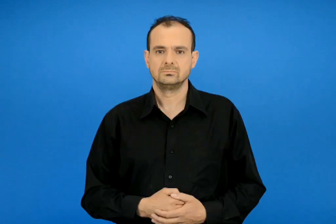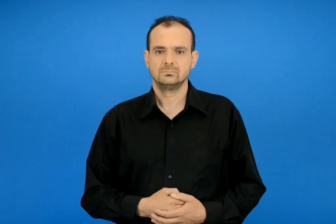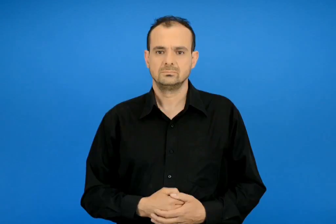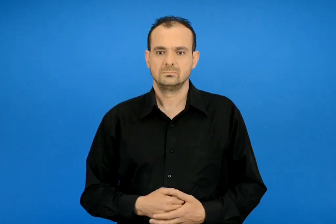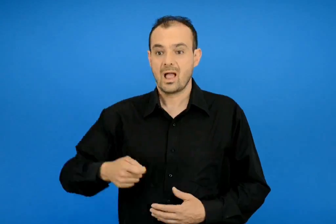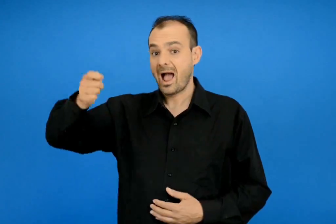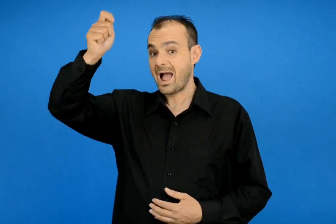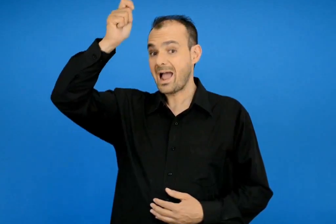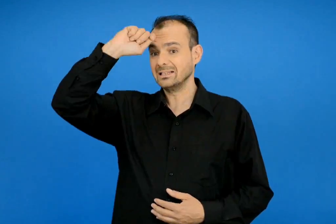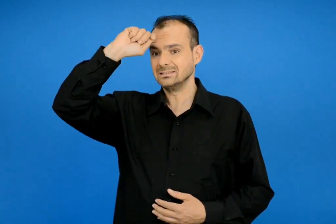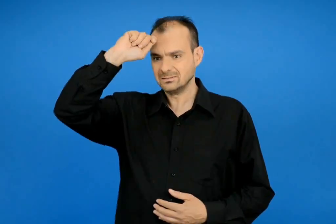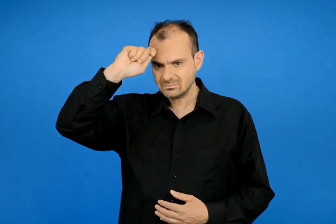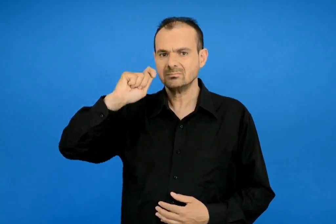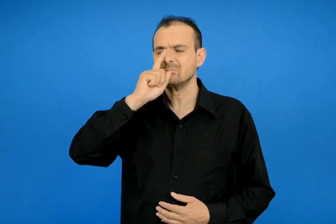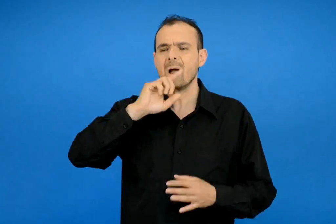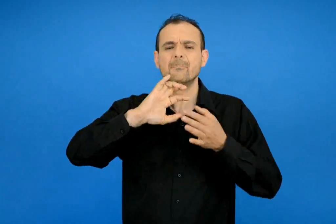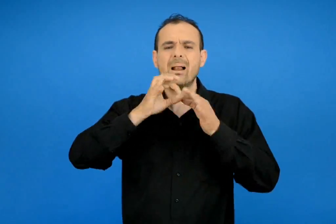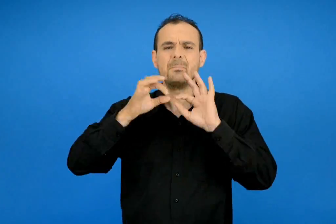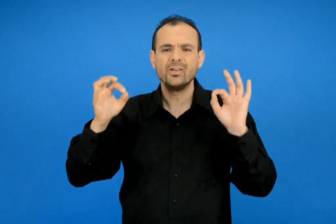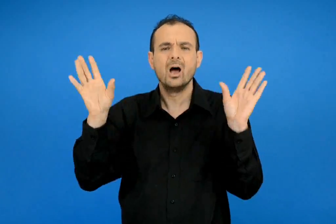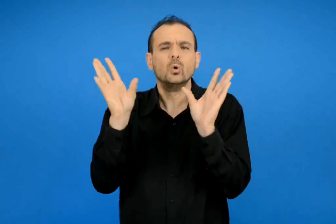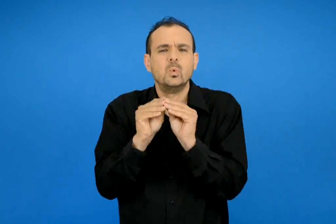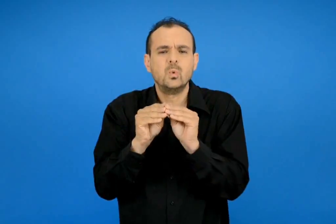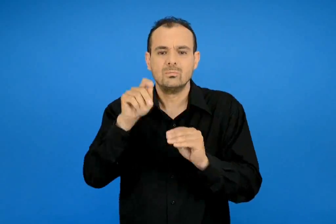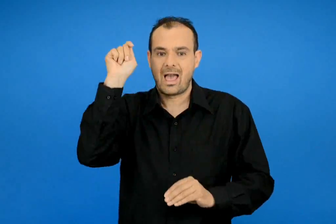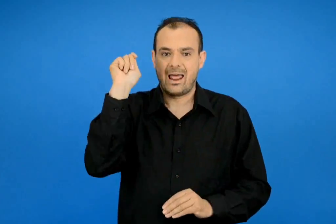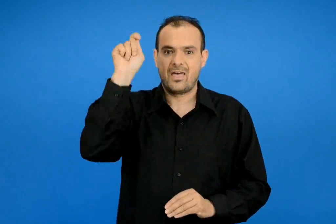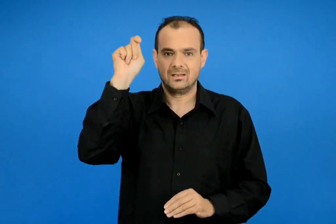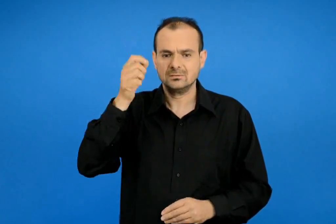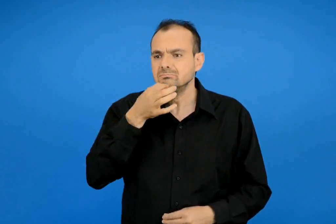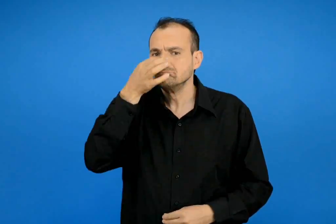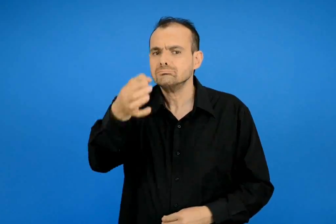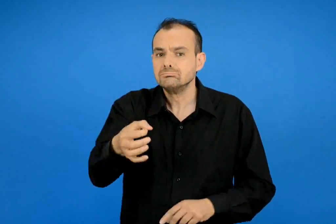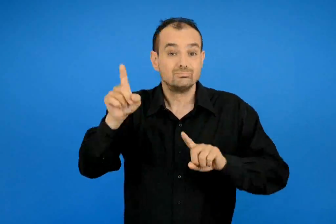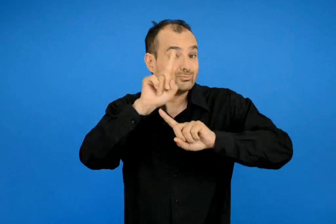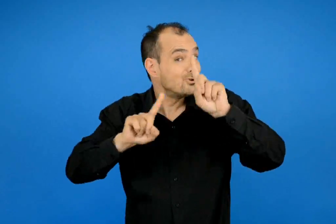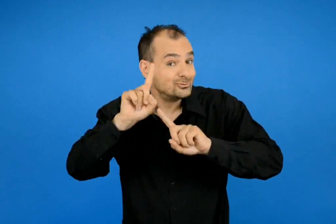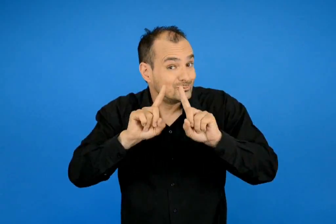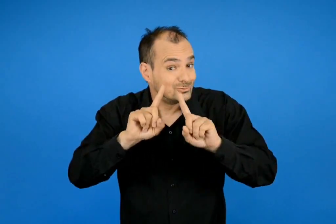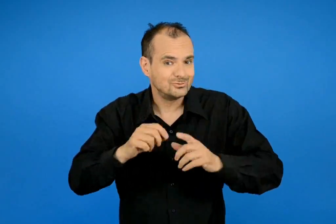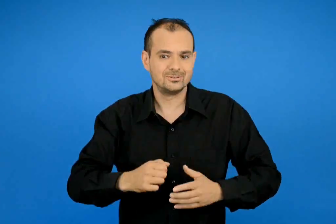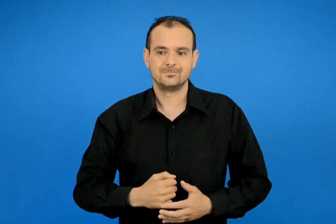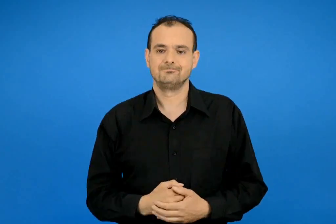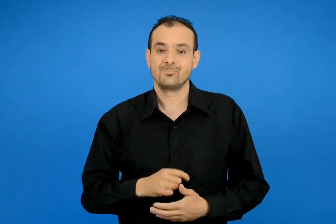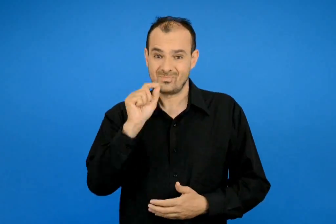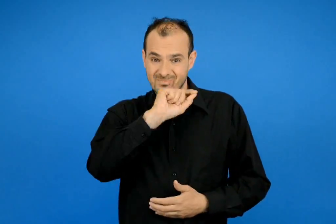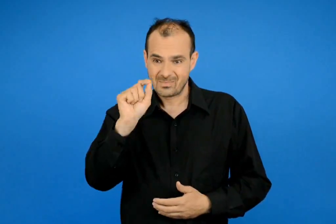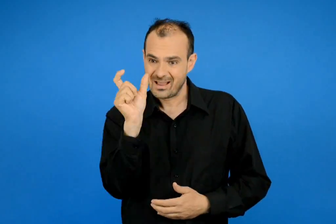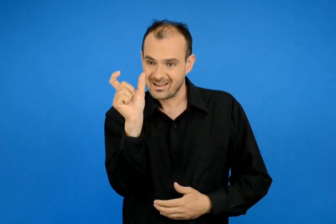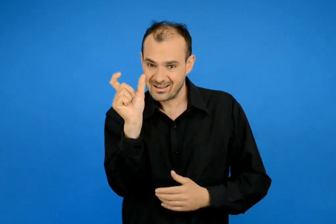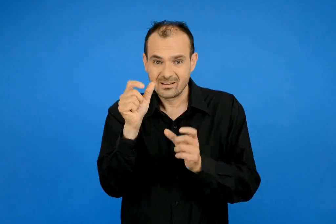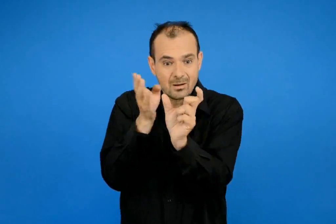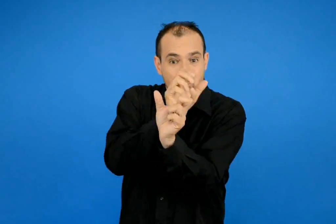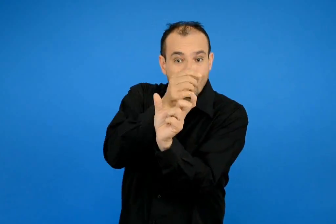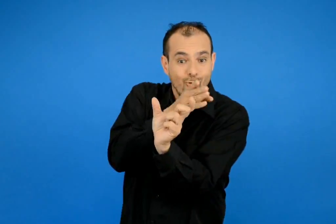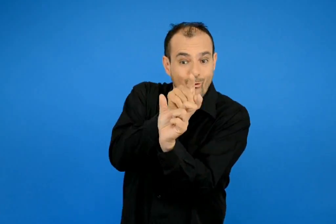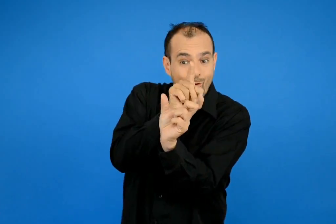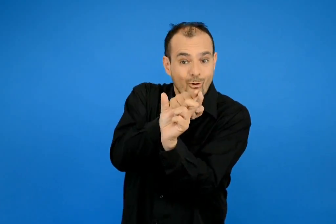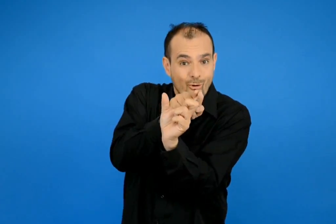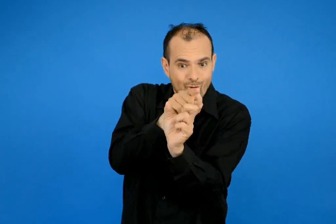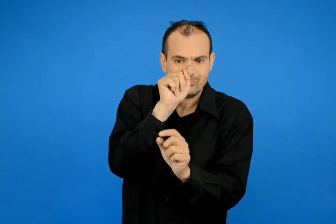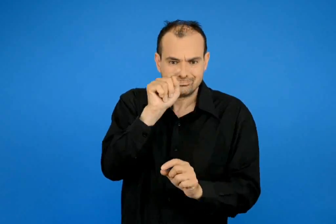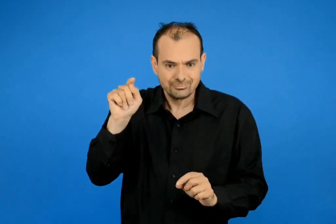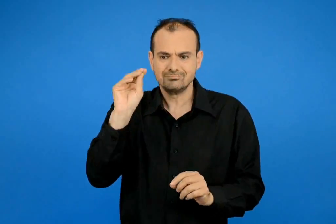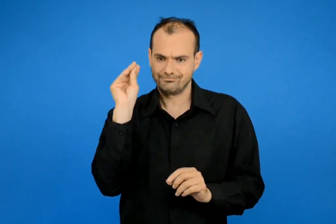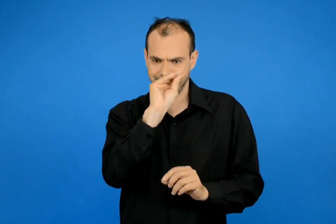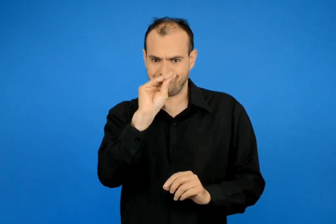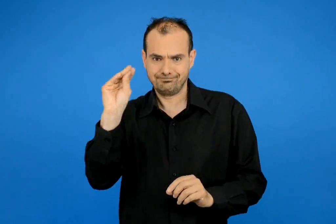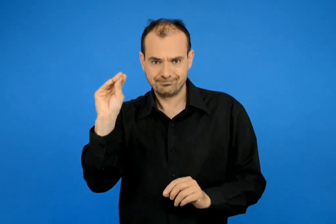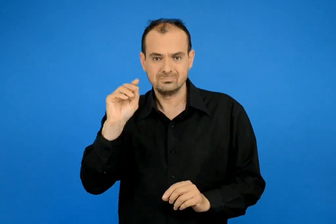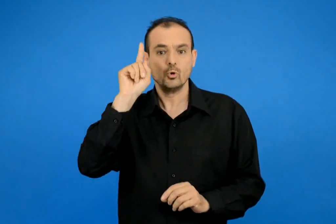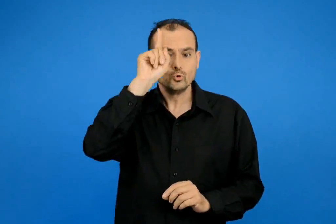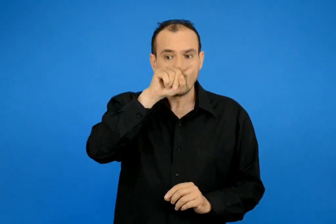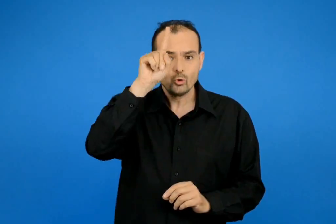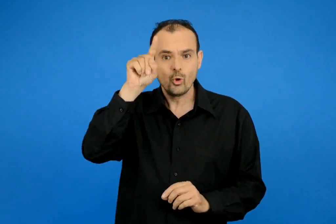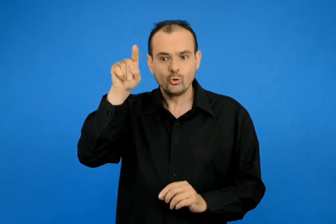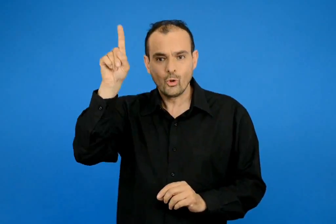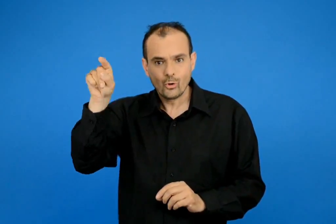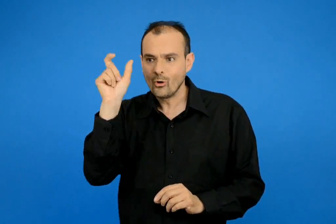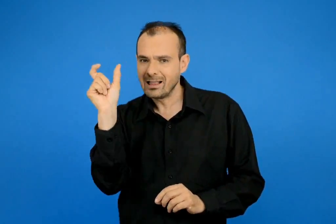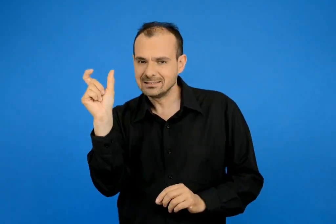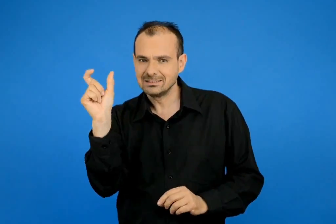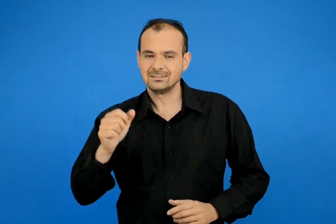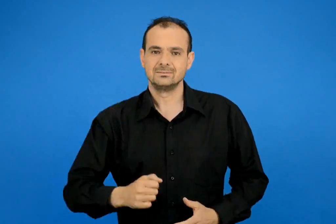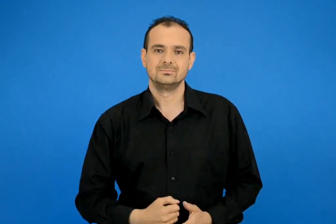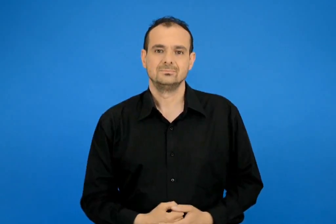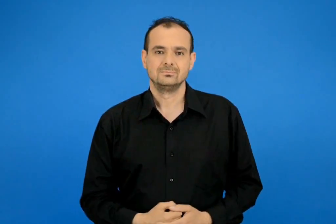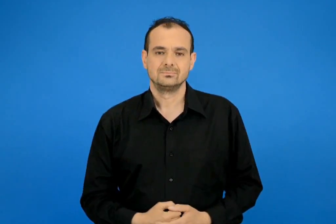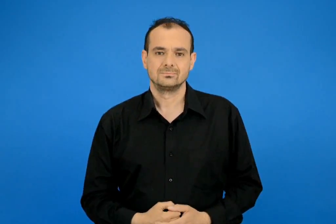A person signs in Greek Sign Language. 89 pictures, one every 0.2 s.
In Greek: ποιος λέει στον άρη παραμυθία για νεράιδες ; γράψε με τη σειρά το πρώτο γράμμα από τις παρακάτω λέξεις και θα το μάθεις βάλε τόνο στη λέξη
